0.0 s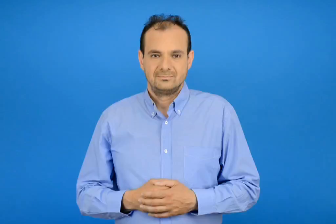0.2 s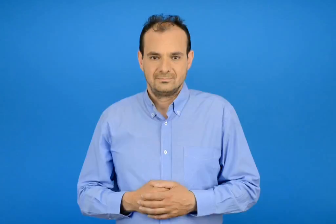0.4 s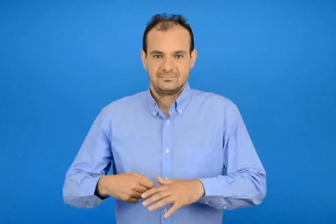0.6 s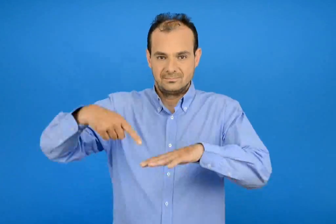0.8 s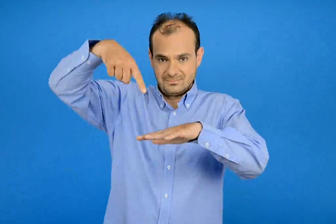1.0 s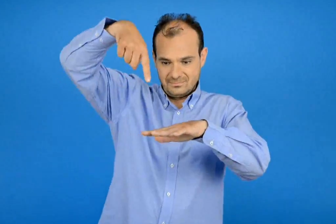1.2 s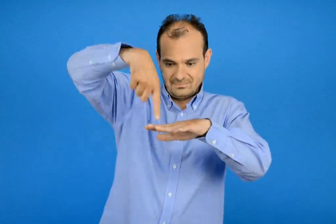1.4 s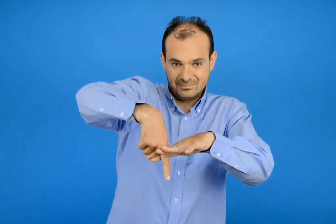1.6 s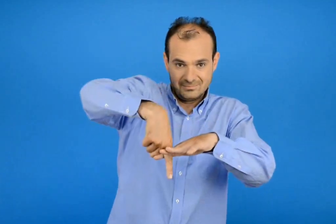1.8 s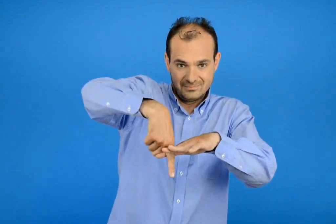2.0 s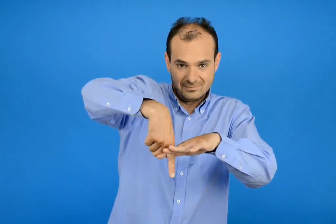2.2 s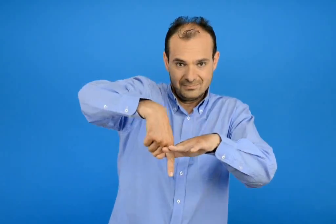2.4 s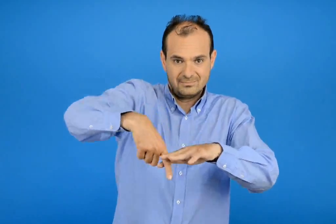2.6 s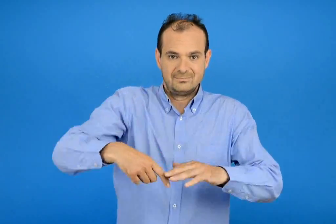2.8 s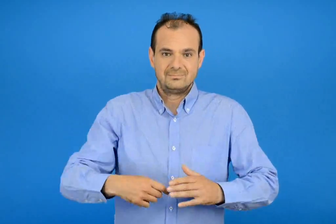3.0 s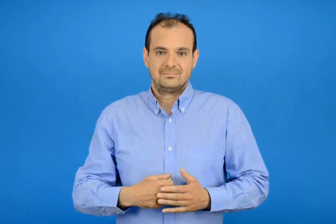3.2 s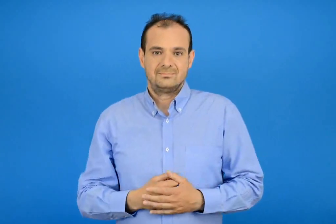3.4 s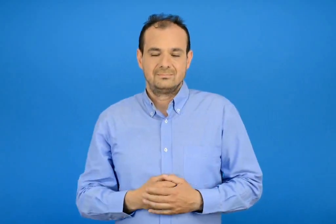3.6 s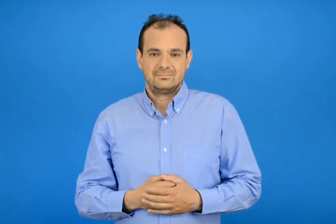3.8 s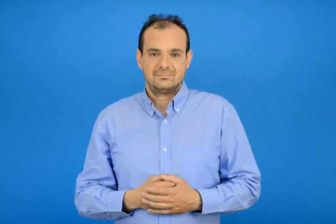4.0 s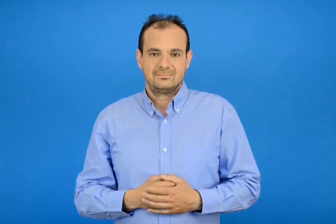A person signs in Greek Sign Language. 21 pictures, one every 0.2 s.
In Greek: στηρίζετε
